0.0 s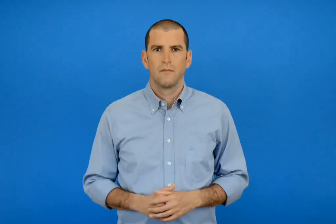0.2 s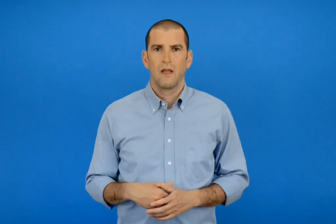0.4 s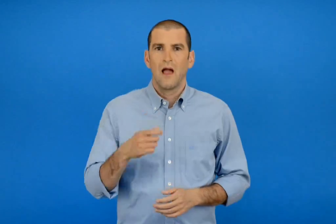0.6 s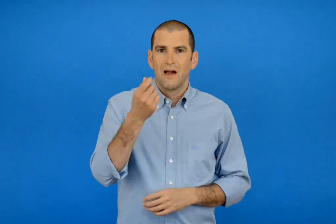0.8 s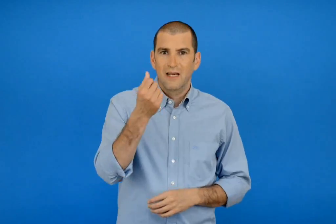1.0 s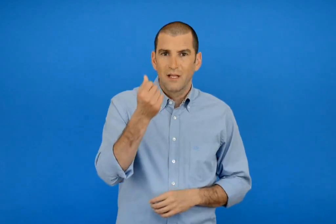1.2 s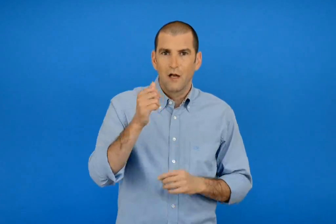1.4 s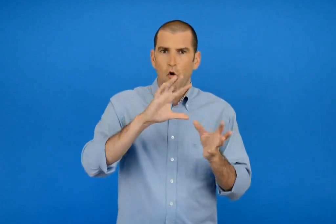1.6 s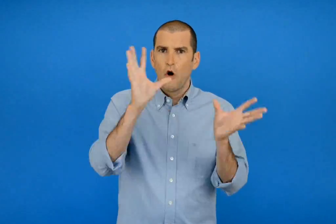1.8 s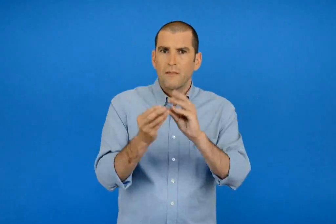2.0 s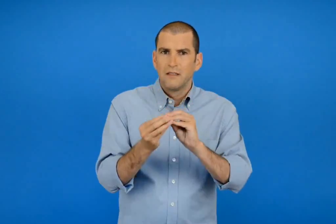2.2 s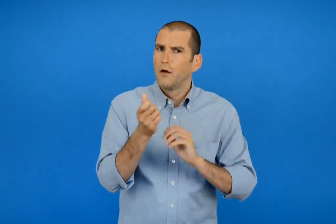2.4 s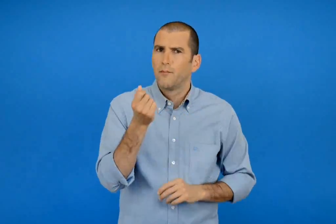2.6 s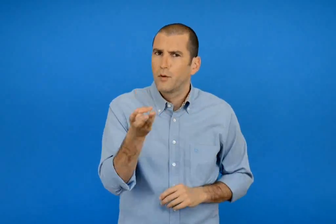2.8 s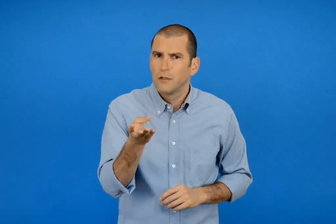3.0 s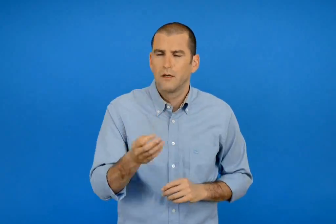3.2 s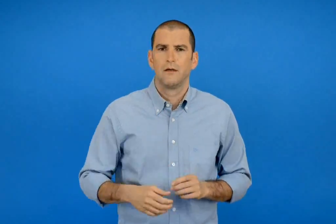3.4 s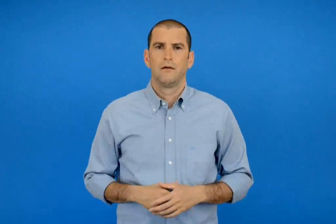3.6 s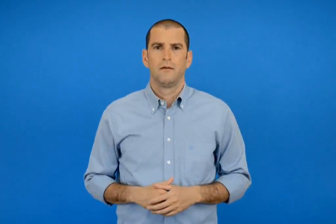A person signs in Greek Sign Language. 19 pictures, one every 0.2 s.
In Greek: πόσα είναι όλα τα χρήματα ;
